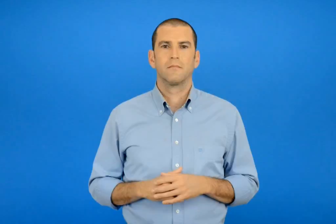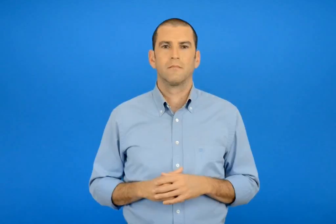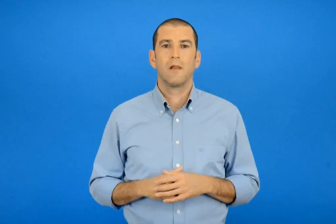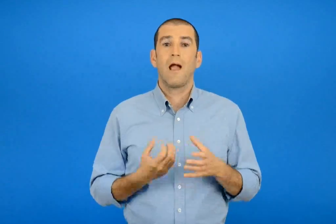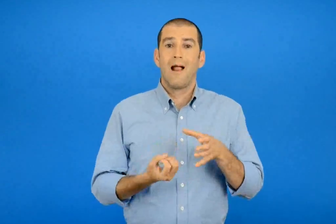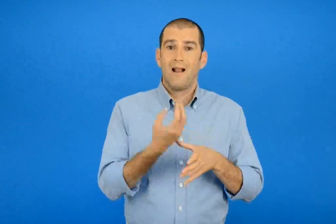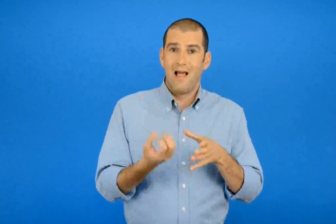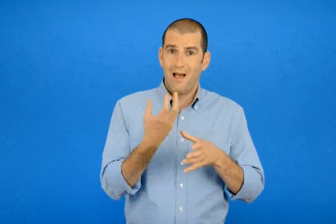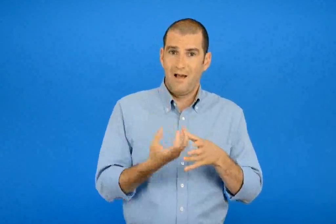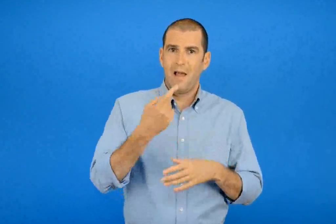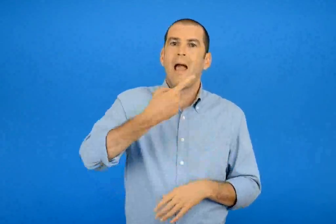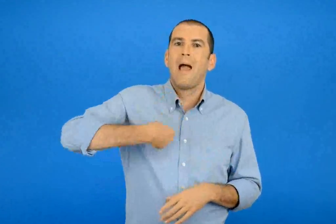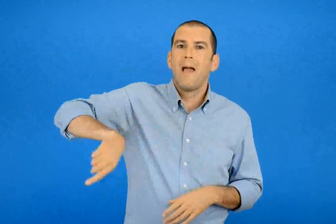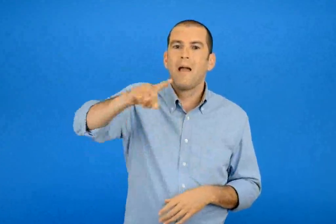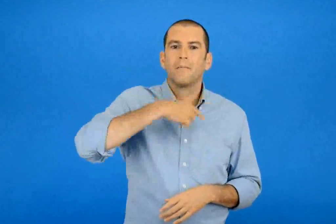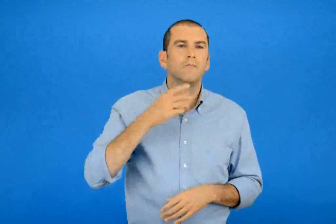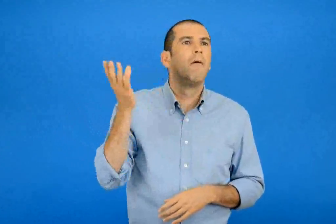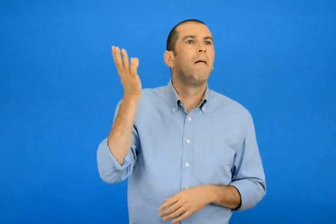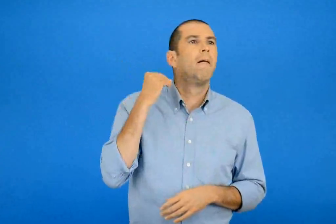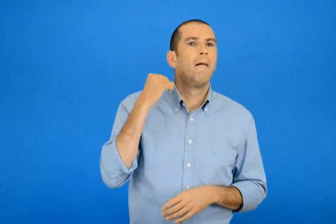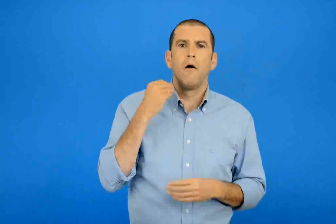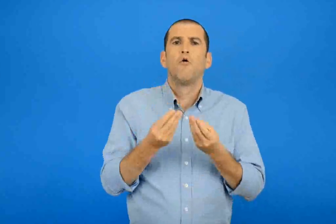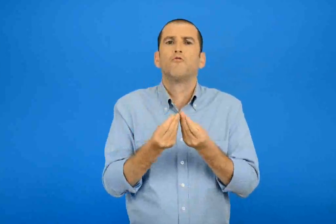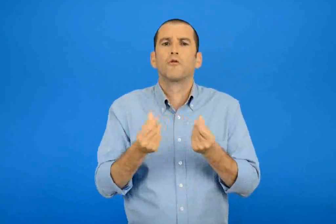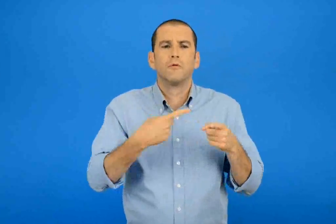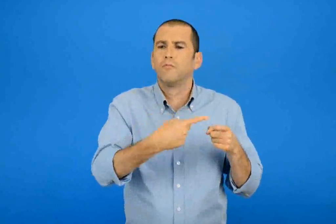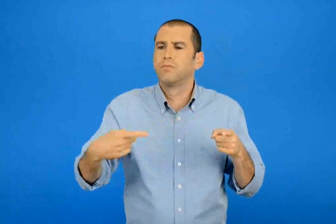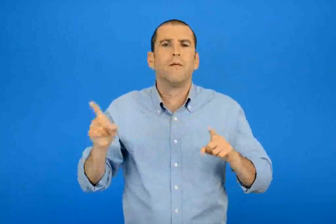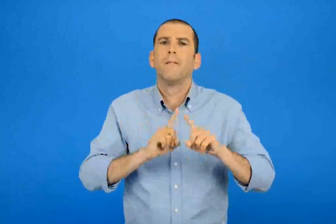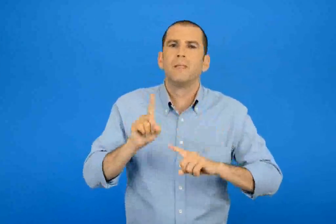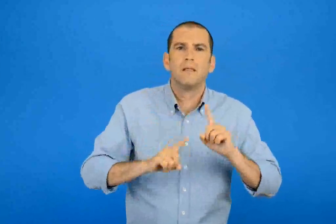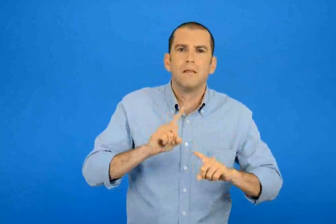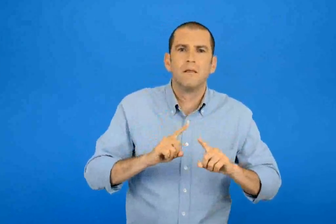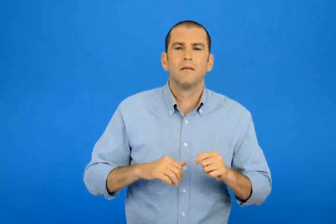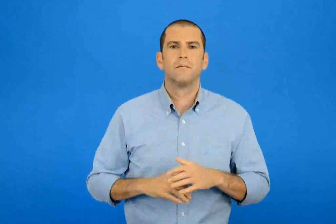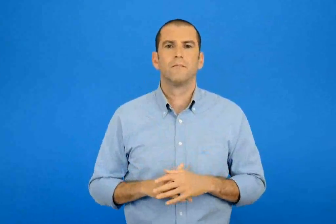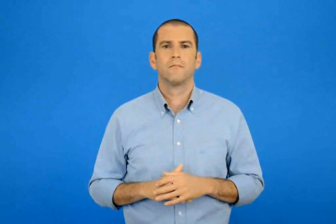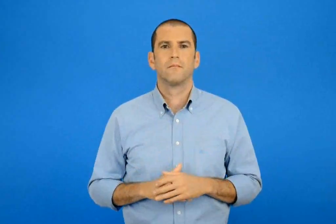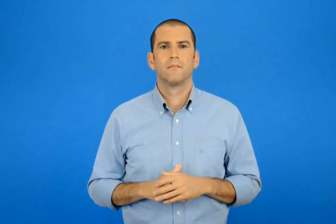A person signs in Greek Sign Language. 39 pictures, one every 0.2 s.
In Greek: με ποιούς τρόπους μαθαίνουμε τα νέα ;
